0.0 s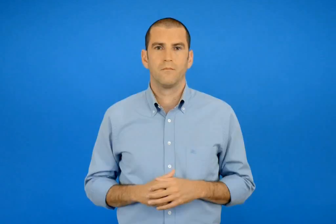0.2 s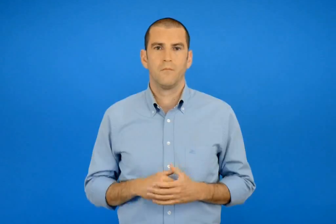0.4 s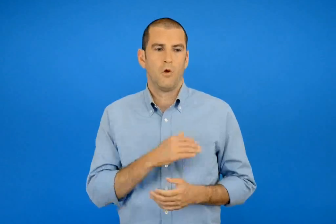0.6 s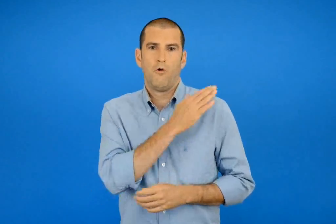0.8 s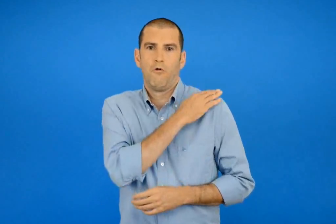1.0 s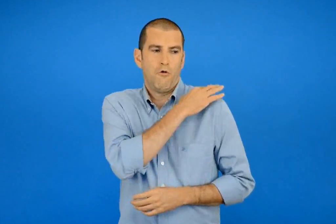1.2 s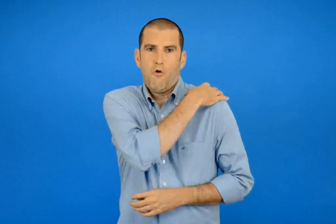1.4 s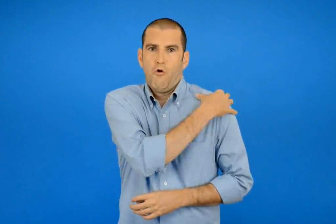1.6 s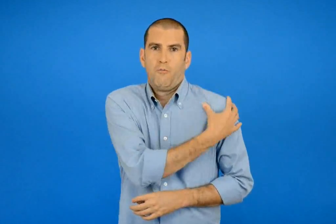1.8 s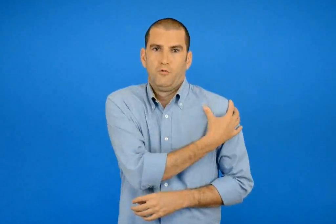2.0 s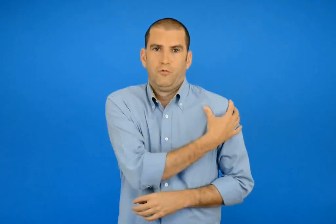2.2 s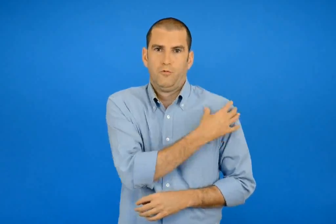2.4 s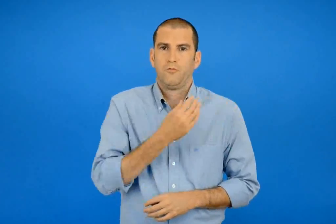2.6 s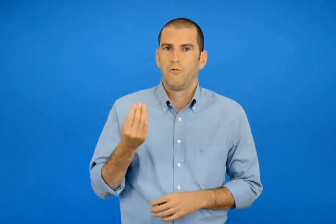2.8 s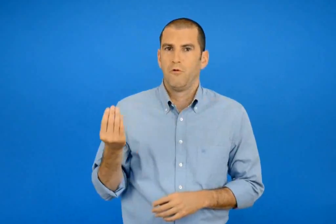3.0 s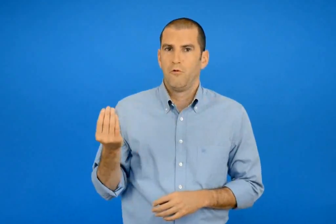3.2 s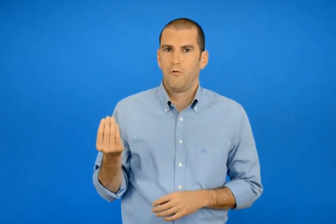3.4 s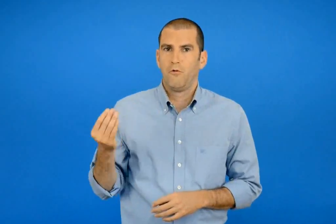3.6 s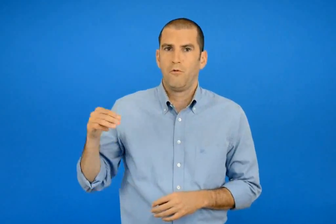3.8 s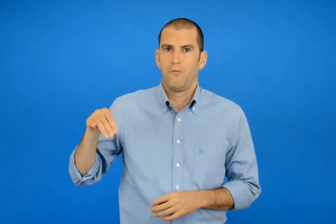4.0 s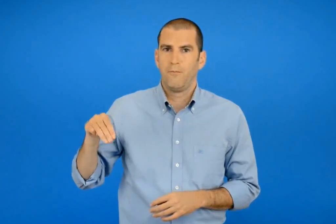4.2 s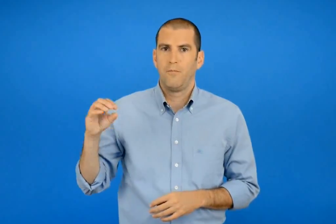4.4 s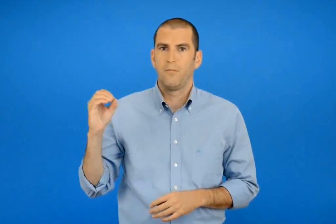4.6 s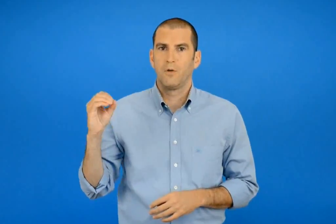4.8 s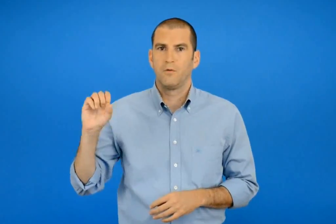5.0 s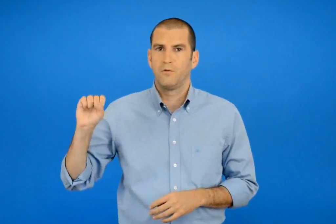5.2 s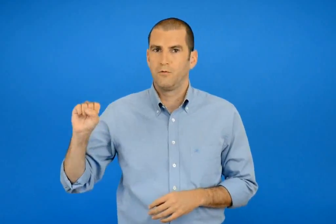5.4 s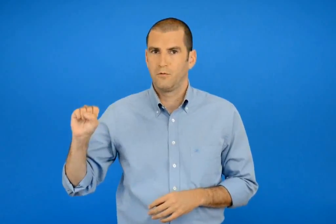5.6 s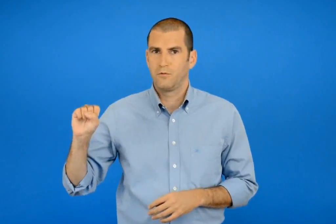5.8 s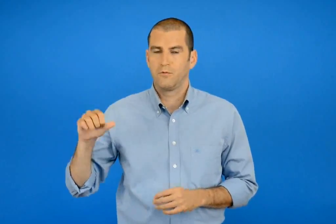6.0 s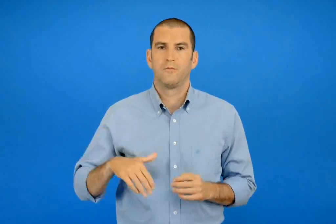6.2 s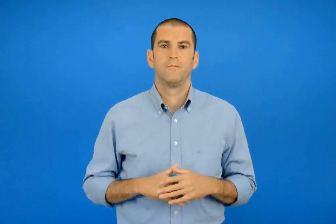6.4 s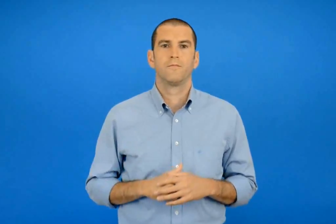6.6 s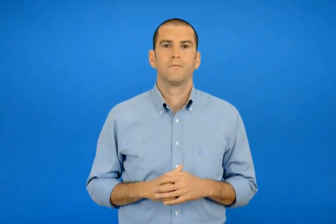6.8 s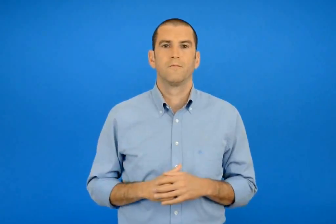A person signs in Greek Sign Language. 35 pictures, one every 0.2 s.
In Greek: ωμός
